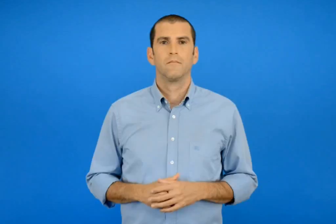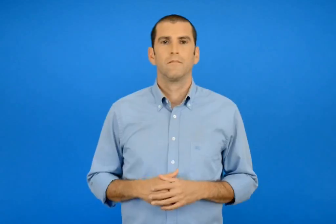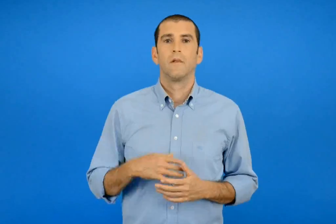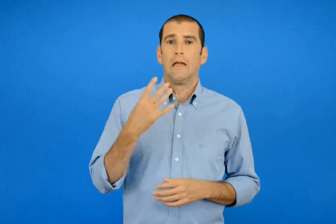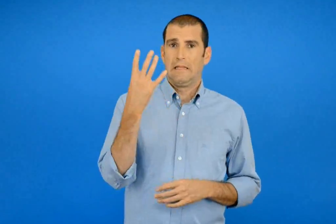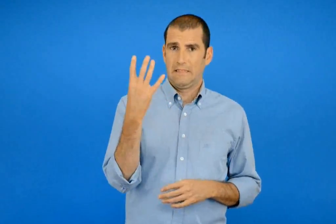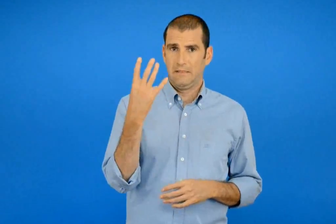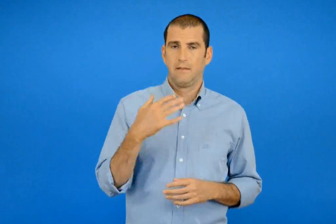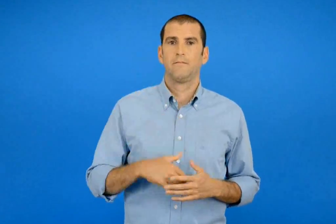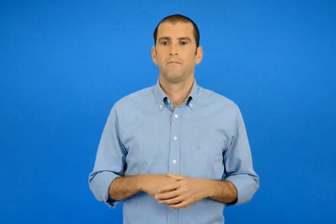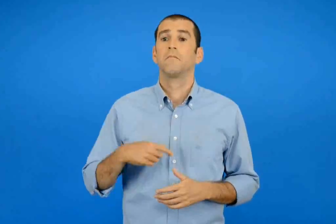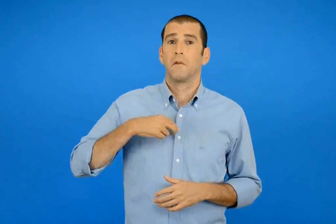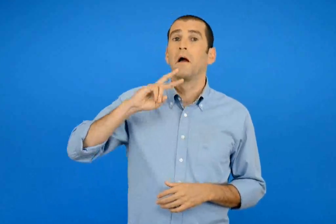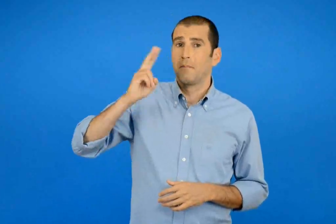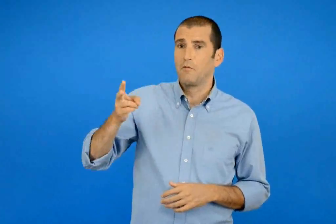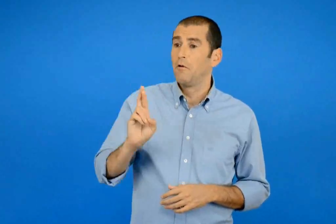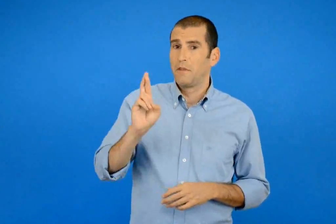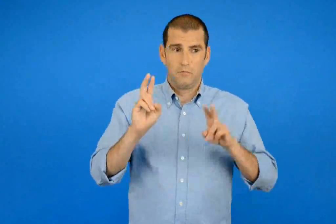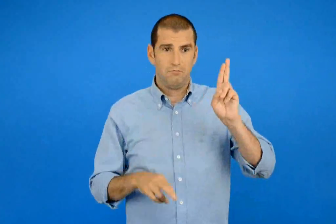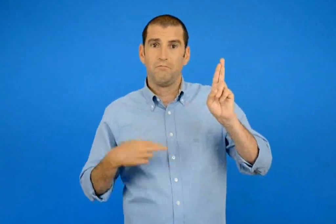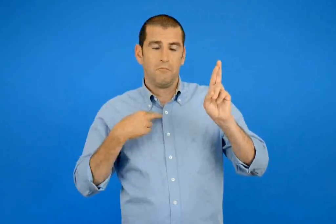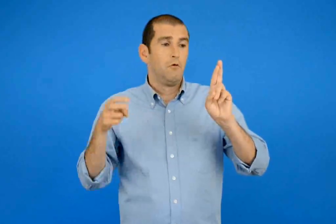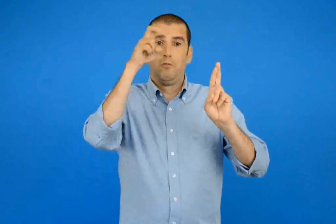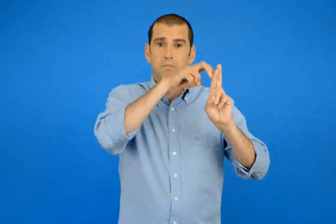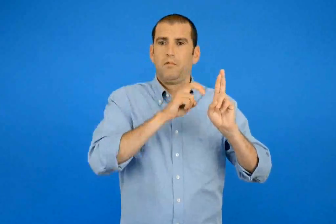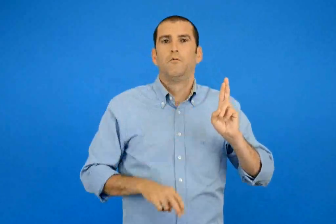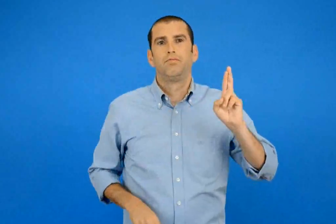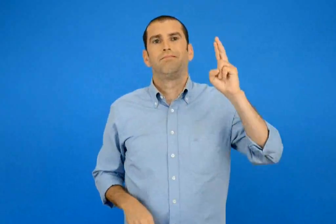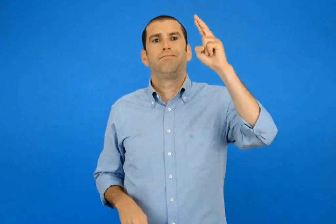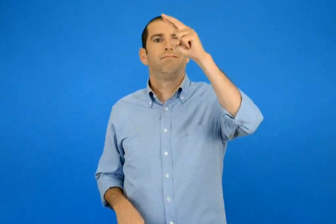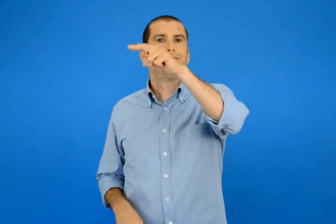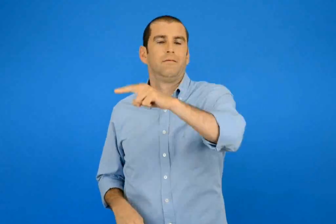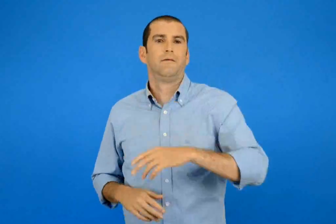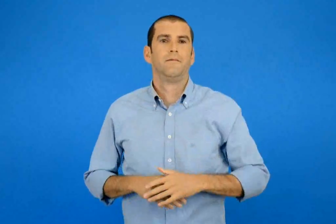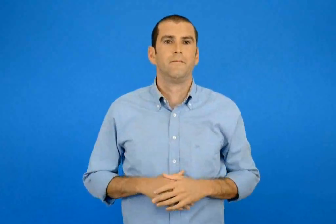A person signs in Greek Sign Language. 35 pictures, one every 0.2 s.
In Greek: και 4 τους απαντώ πως ταξίδεψα με το διαστημόπλοιο μου
